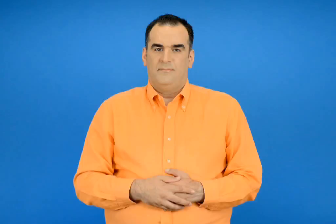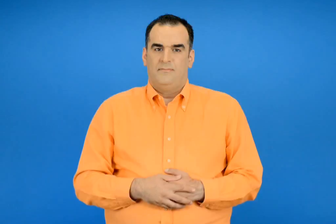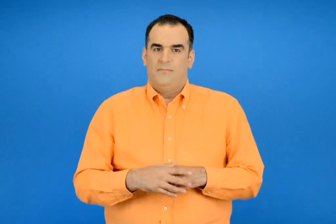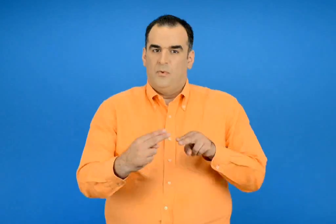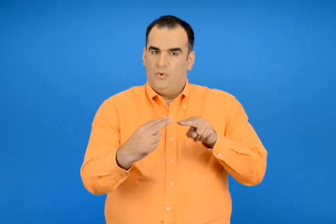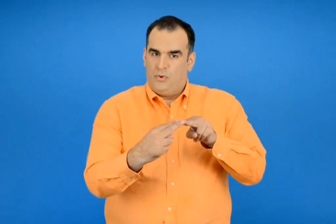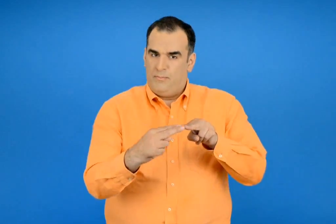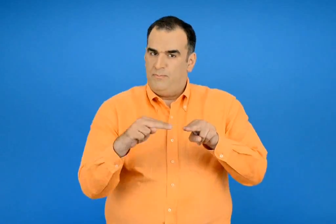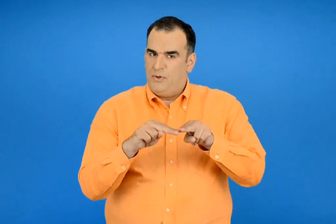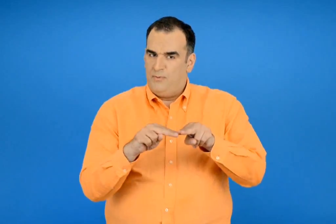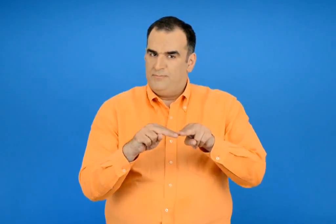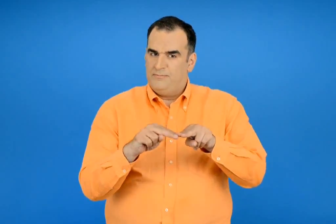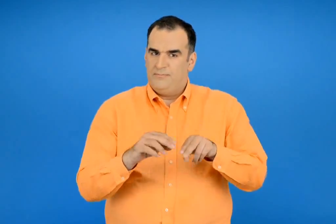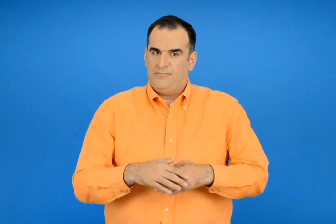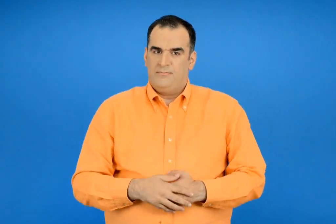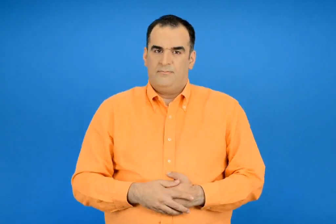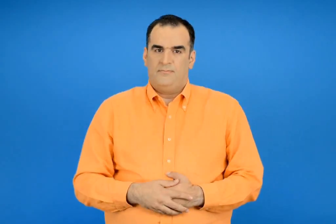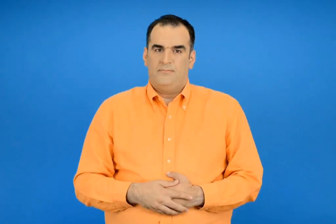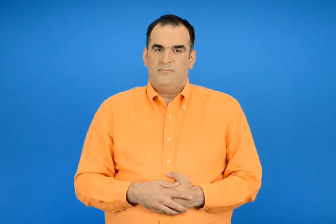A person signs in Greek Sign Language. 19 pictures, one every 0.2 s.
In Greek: ντόμινο
